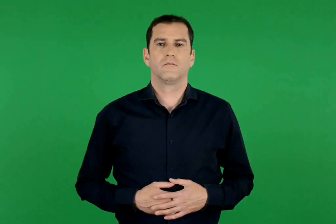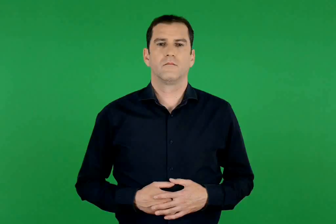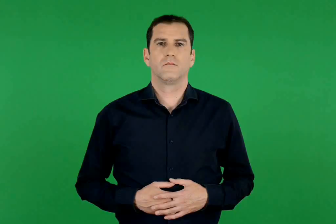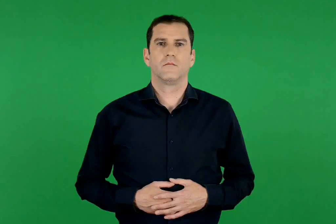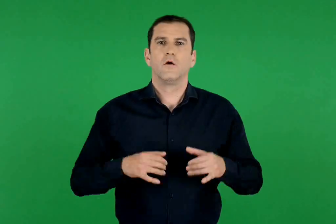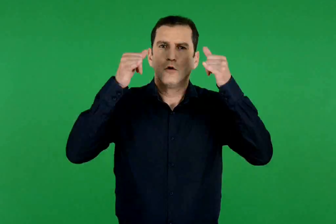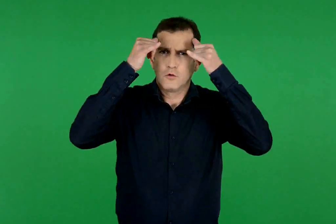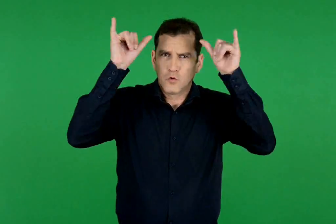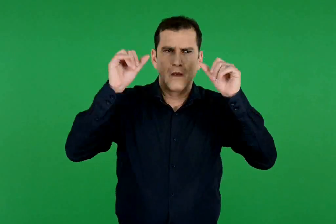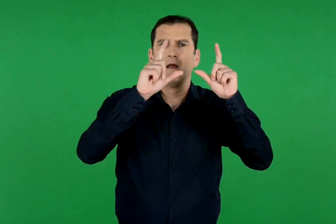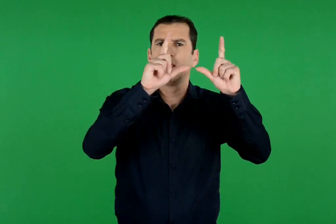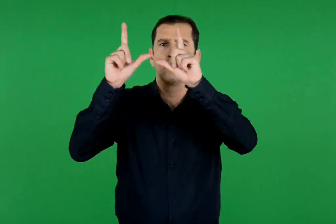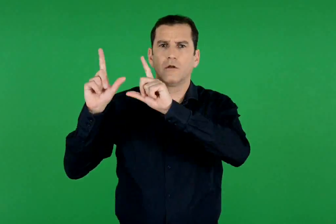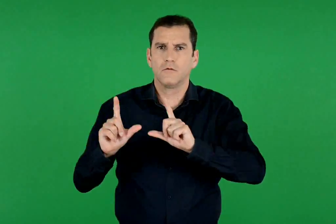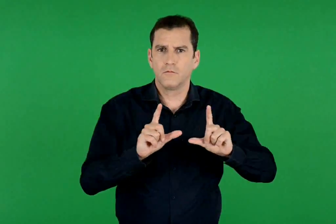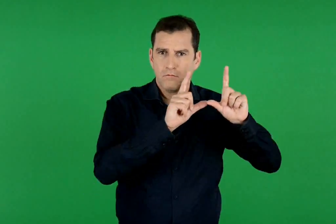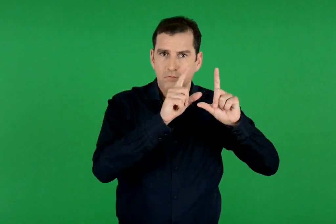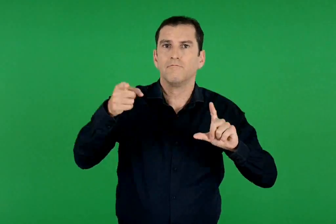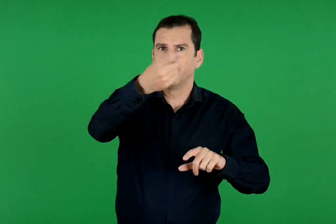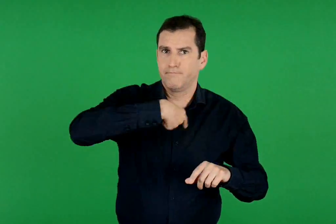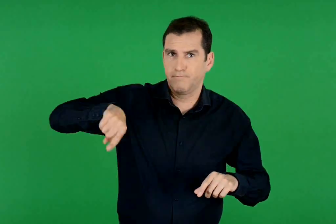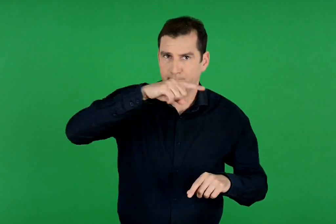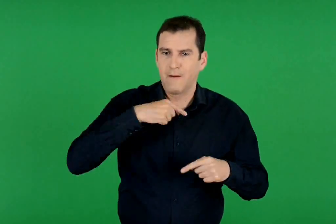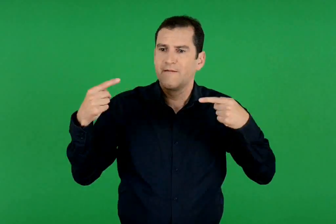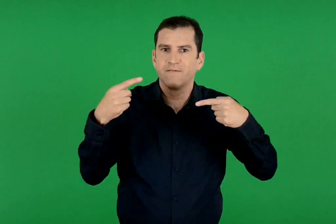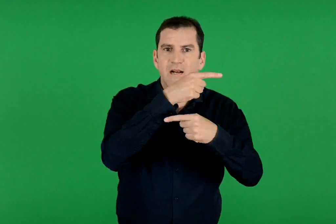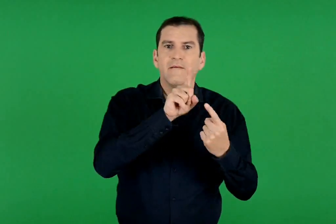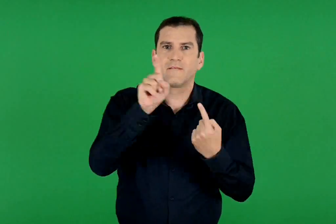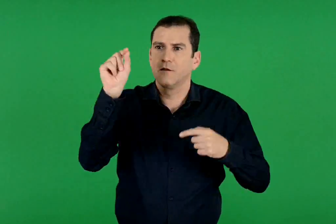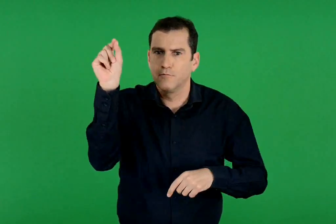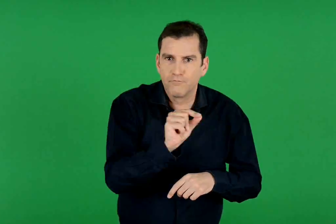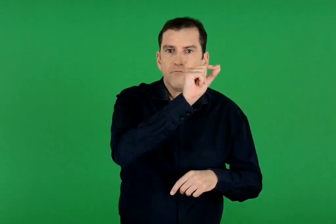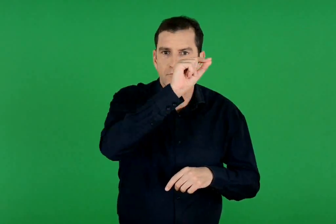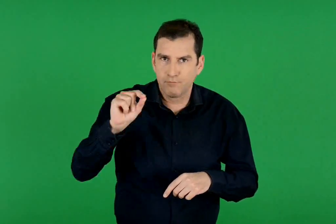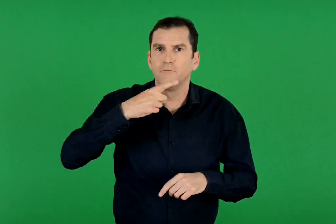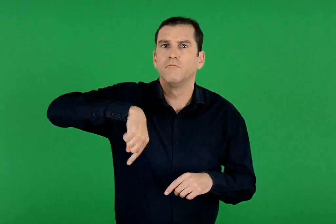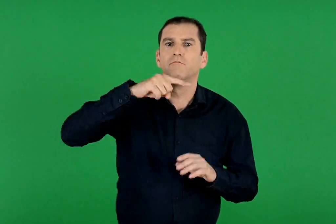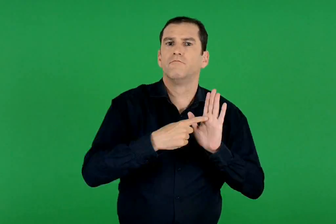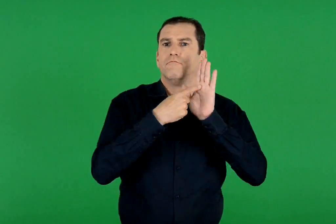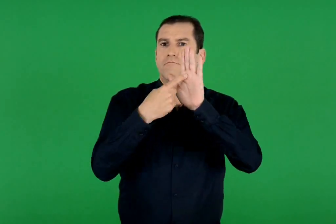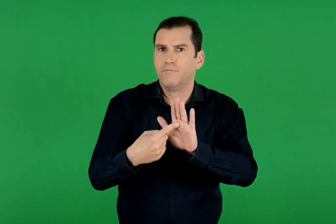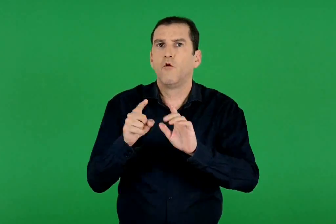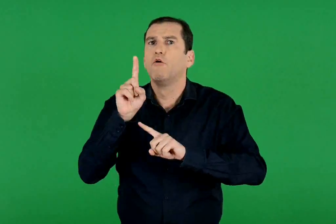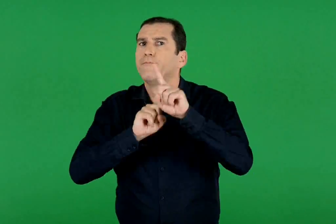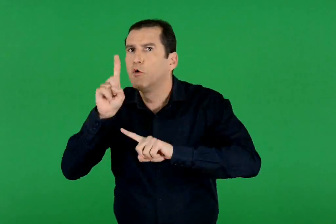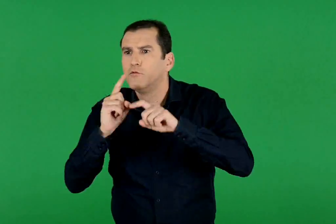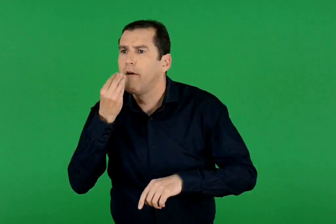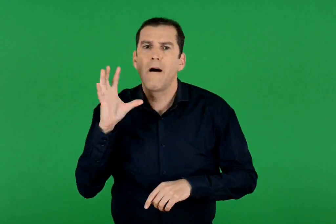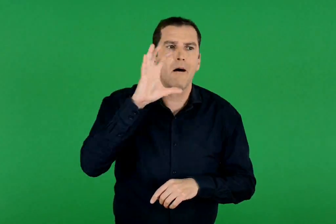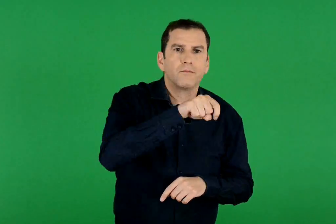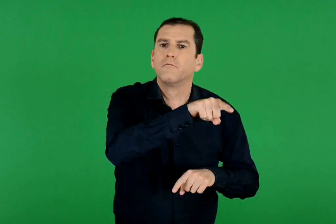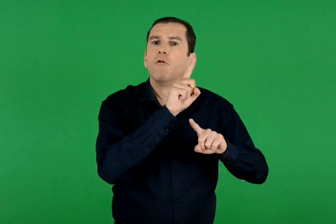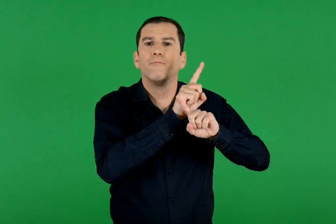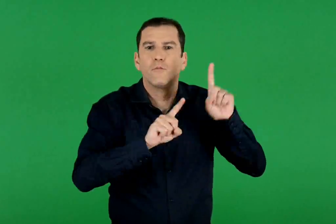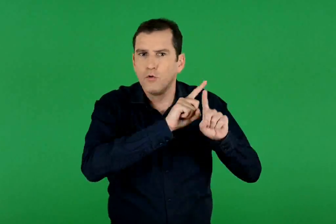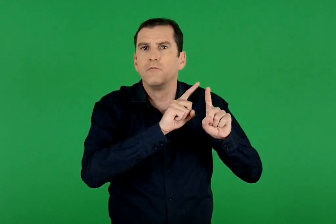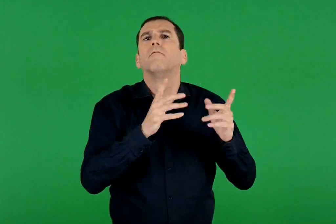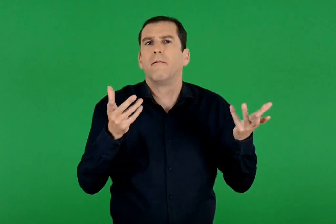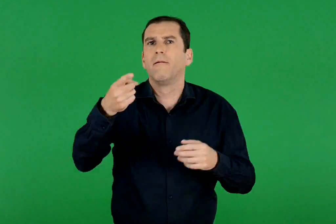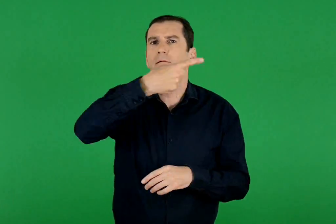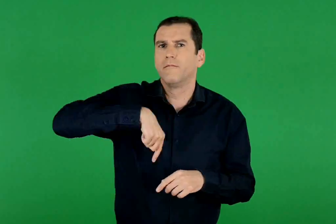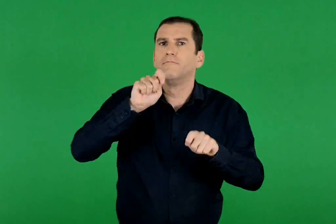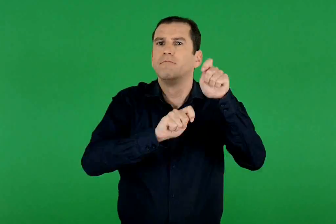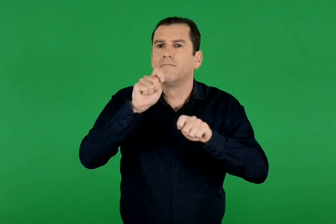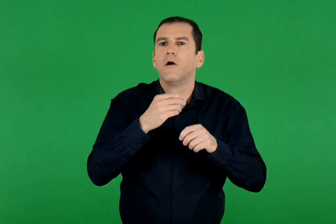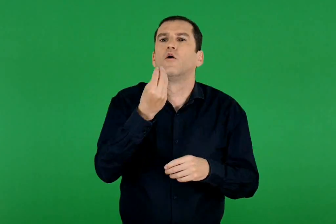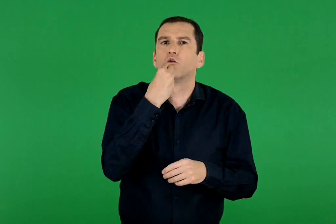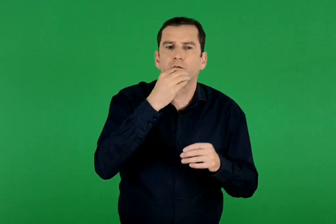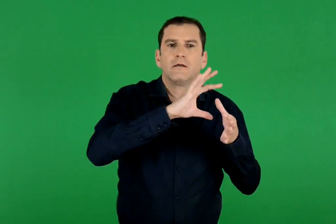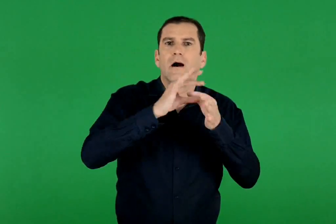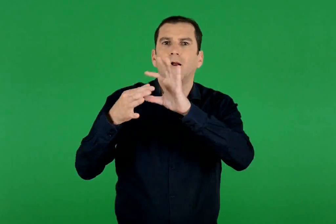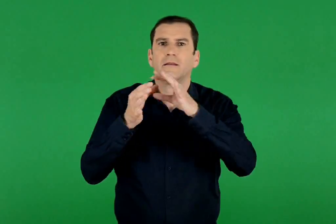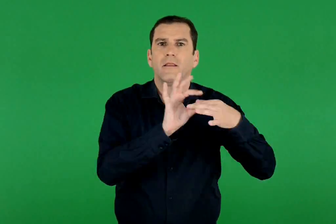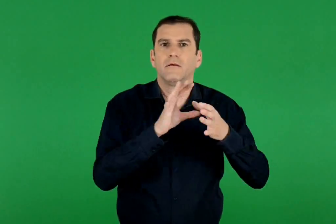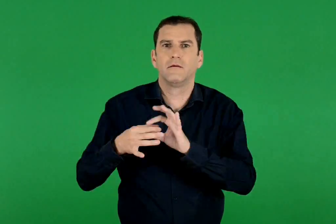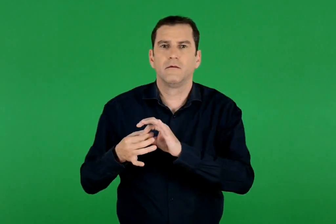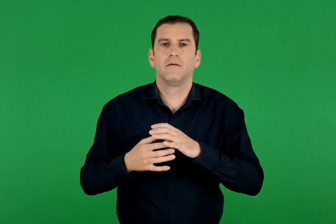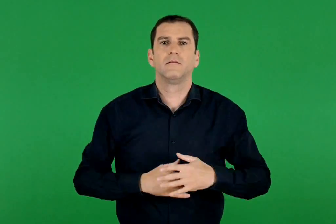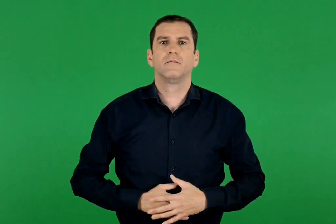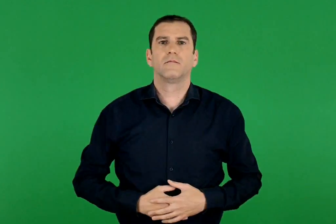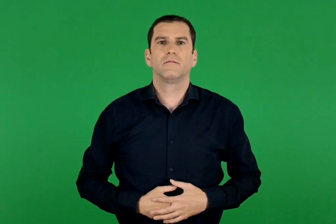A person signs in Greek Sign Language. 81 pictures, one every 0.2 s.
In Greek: ενώνουμε με βέλη τις εικόνες των ζώων για να δείξουμε ποιος τρώει ποιον , κάνουμε δηλαδή τροφικές αλυσίδες
